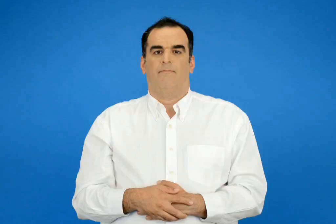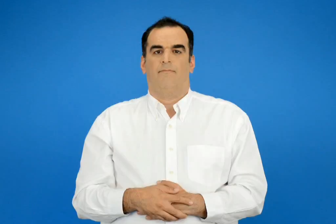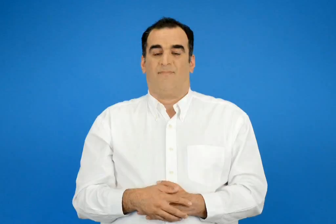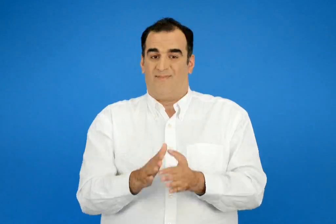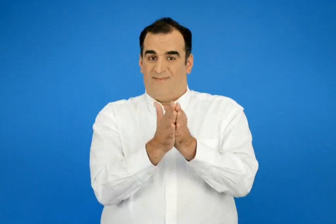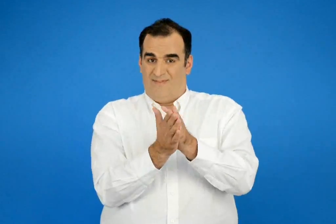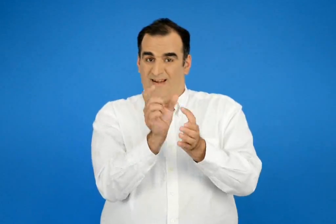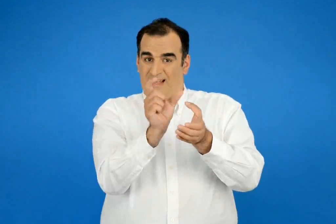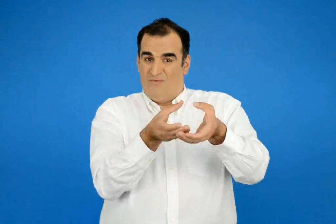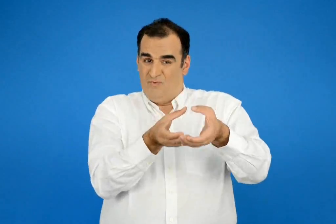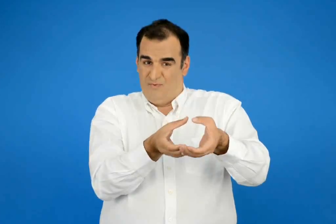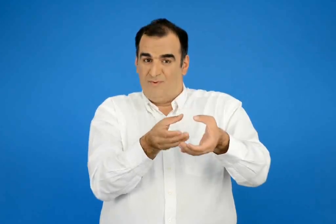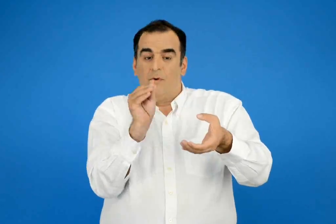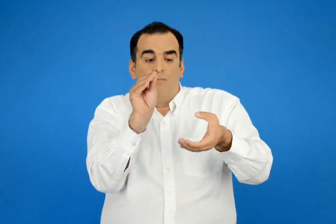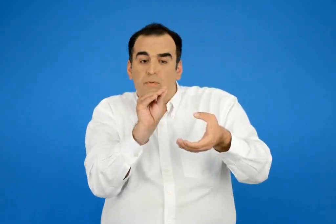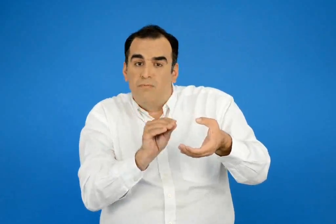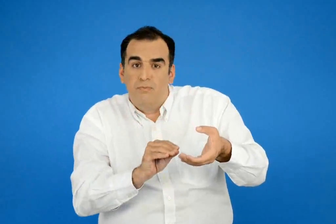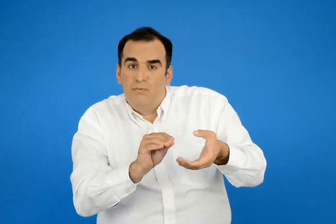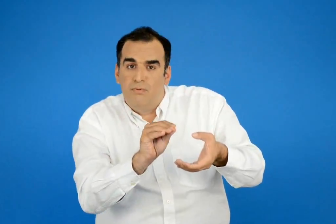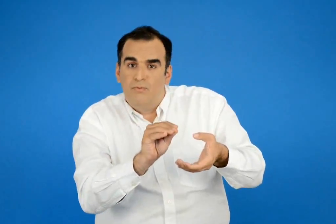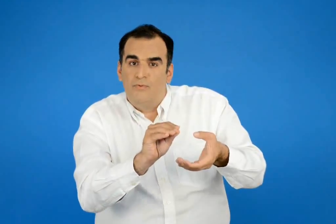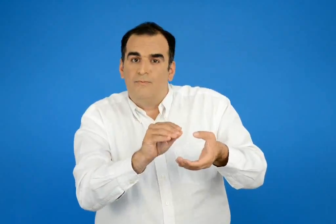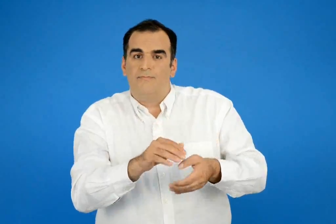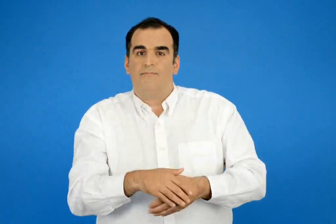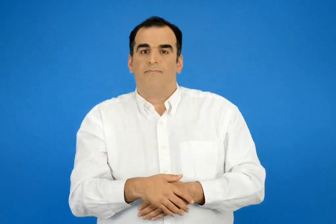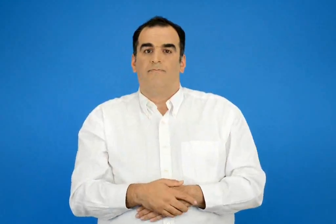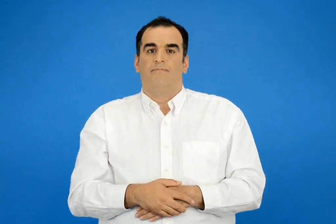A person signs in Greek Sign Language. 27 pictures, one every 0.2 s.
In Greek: σε ποιό σημείο του λεξικού θα τις προσθέσεις ;
